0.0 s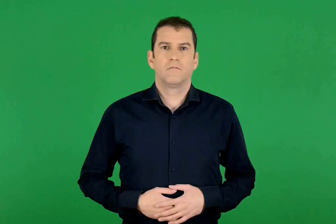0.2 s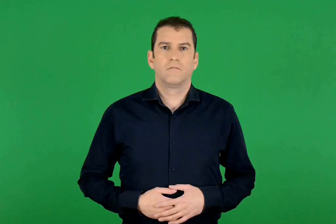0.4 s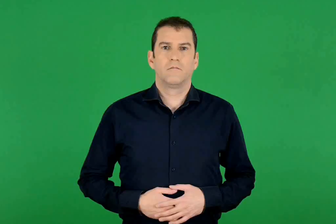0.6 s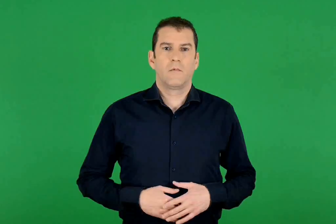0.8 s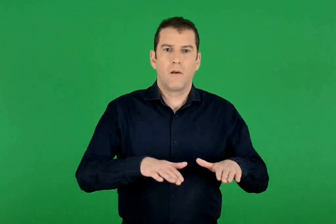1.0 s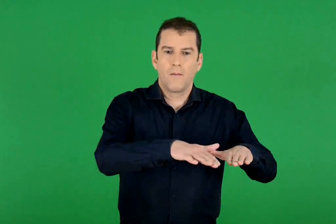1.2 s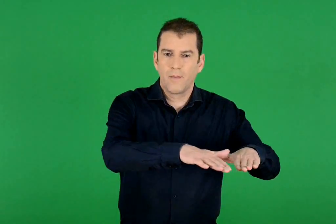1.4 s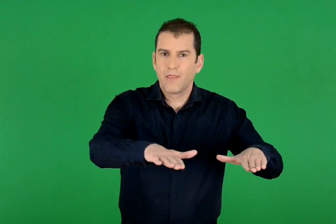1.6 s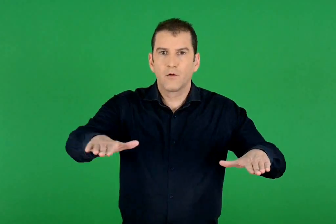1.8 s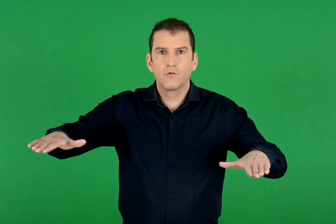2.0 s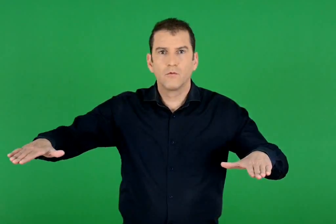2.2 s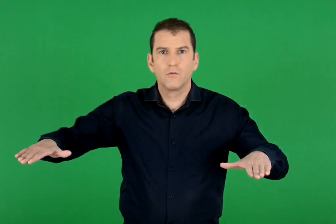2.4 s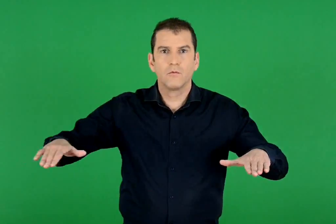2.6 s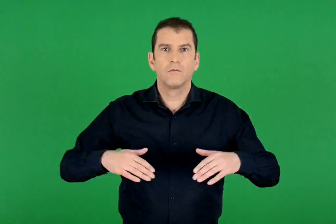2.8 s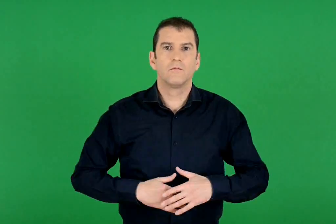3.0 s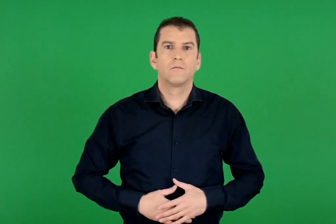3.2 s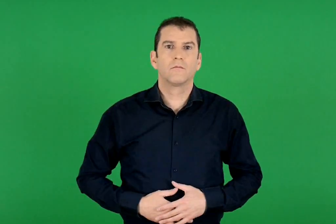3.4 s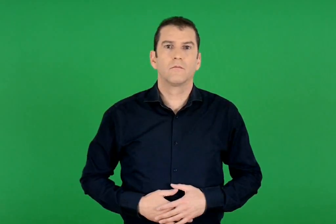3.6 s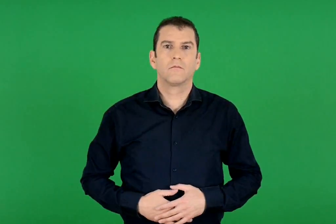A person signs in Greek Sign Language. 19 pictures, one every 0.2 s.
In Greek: πεδινός
